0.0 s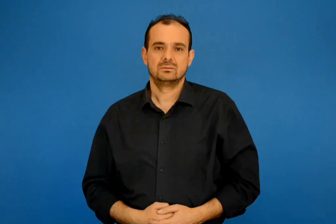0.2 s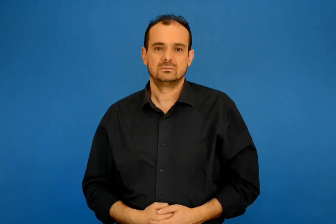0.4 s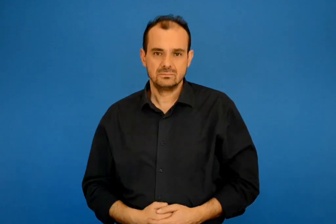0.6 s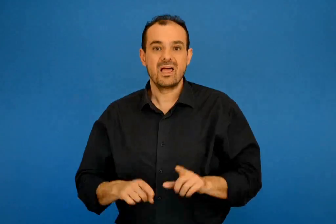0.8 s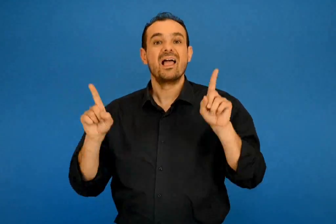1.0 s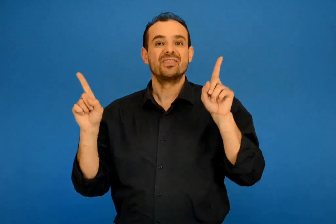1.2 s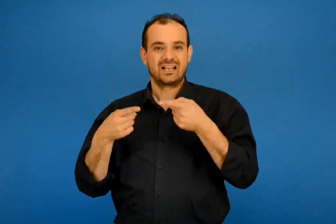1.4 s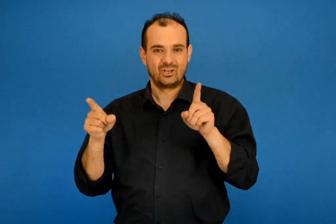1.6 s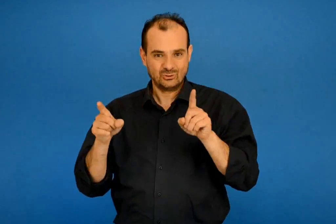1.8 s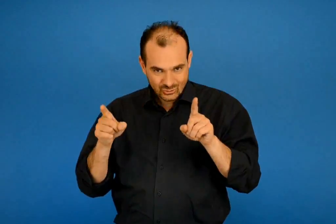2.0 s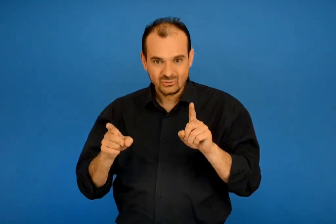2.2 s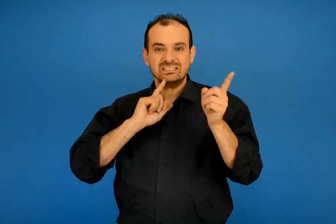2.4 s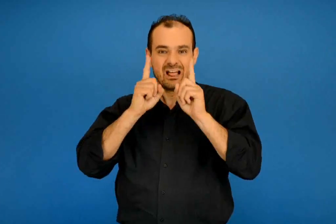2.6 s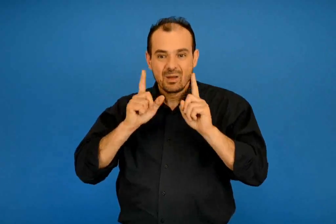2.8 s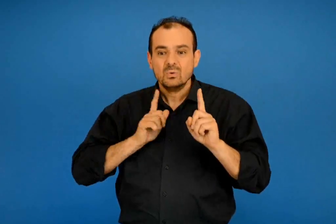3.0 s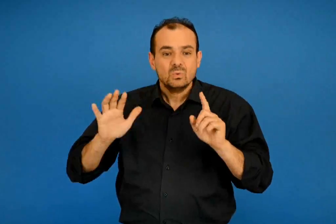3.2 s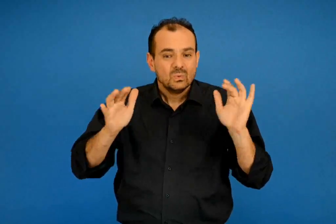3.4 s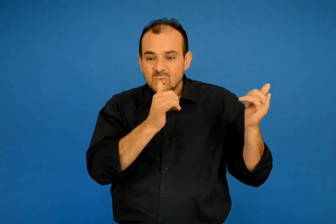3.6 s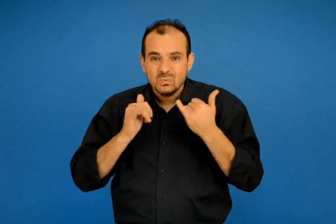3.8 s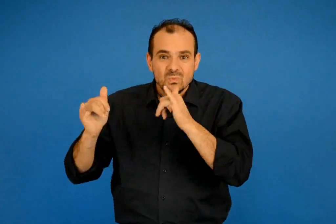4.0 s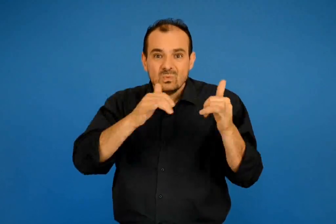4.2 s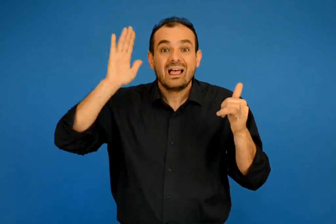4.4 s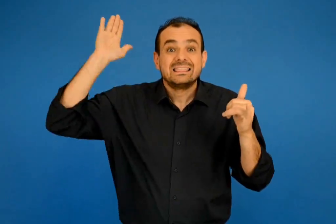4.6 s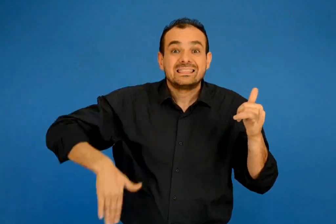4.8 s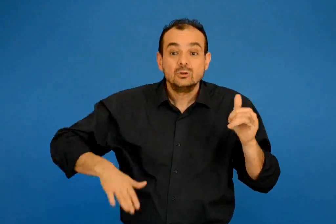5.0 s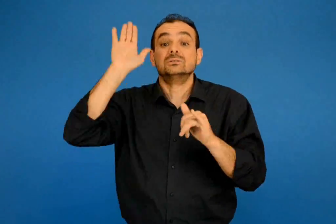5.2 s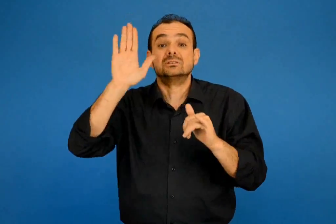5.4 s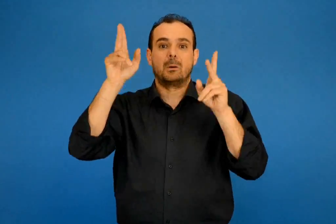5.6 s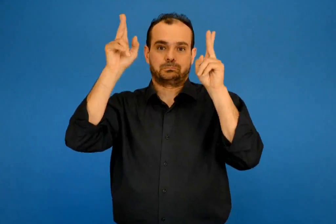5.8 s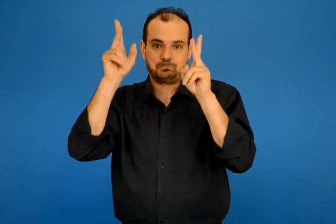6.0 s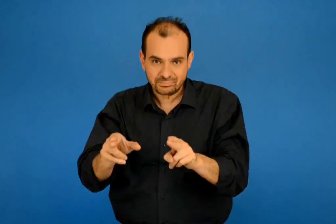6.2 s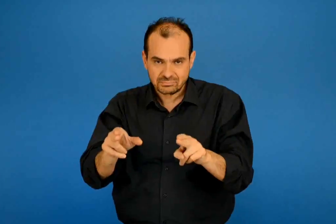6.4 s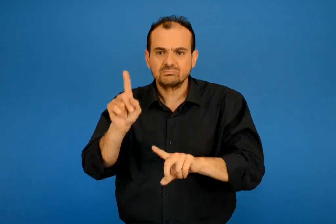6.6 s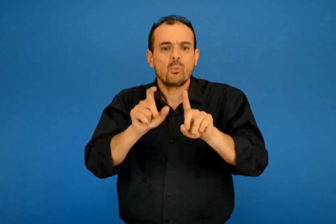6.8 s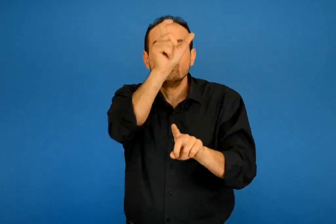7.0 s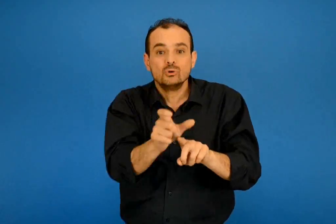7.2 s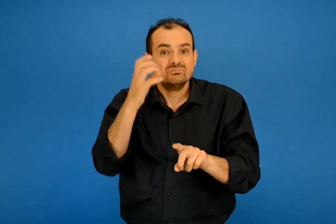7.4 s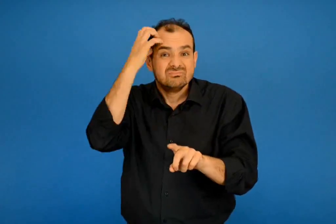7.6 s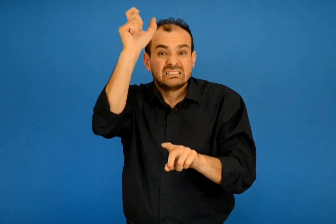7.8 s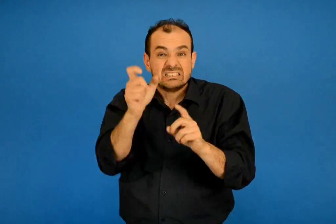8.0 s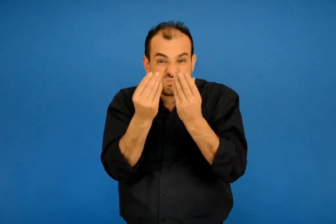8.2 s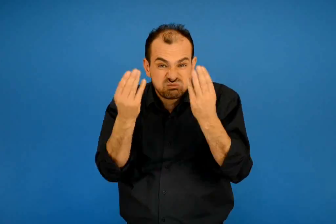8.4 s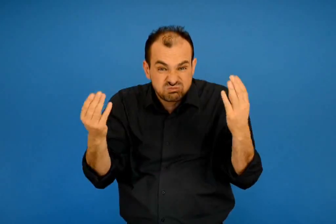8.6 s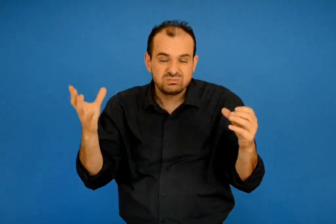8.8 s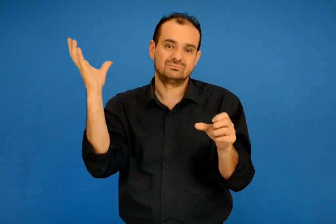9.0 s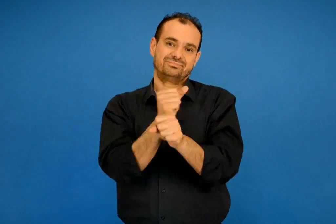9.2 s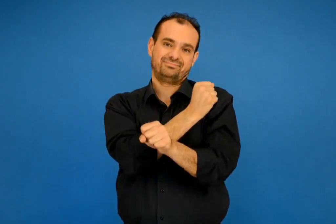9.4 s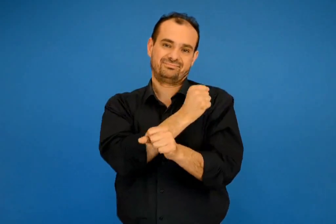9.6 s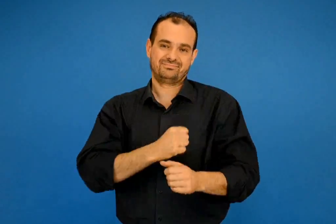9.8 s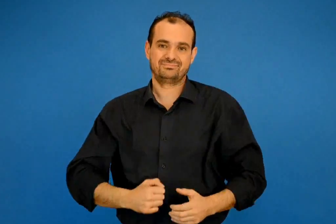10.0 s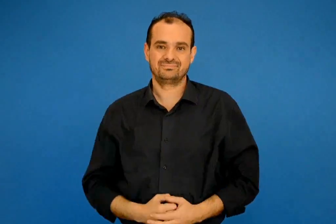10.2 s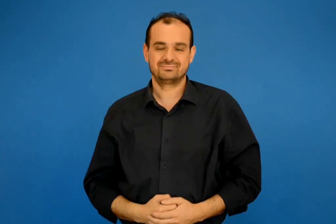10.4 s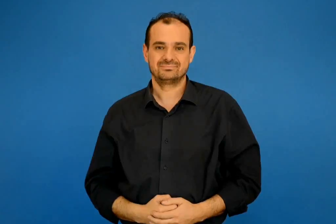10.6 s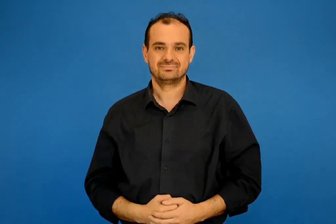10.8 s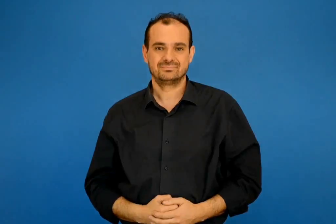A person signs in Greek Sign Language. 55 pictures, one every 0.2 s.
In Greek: νικητής θα είναι οποίος θυμηθεί περισσότερες λέξεις όταν ο δάσκαλος δώσει το σύνθημα του τέλους του παιχνιδιού
